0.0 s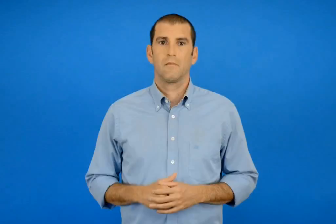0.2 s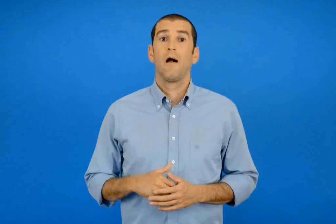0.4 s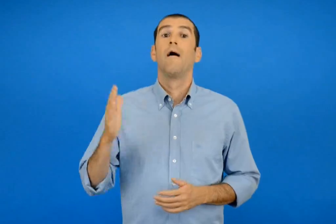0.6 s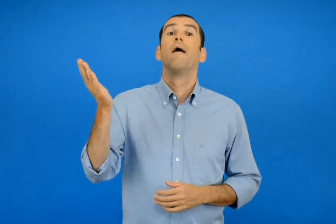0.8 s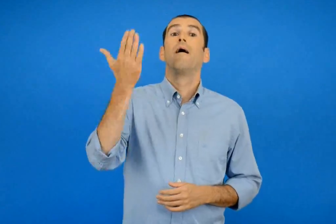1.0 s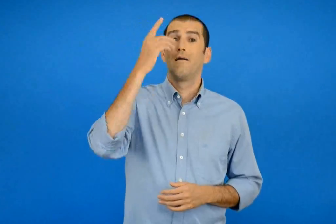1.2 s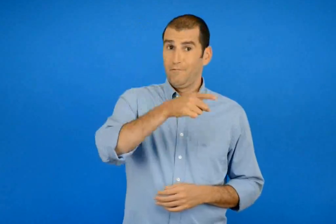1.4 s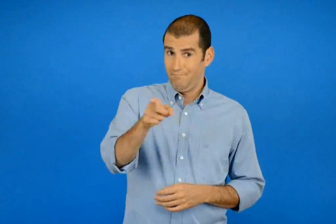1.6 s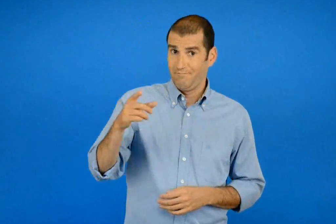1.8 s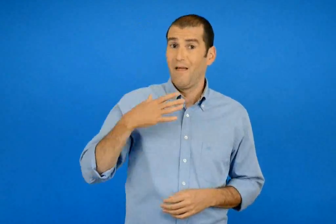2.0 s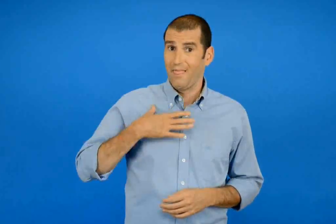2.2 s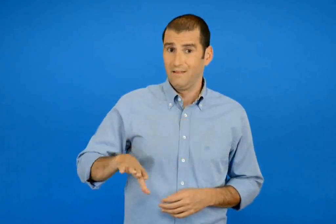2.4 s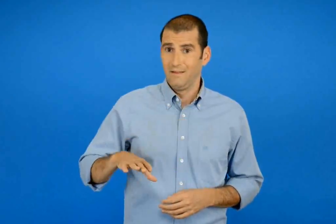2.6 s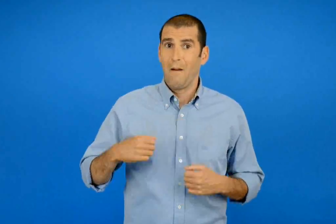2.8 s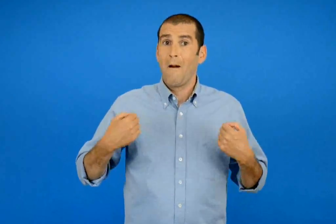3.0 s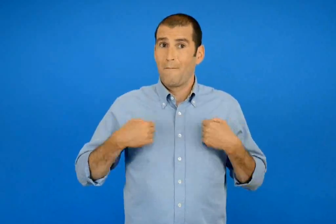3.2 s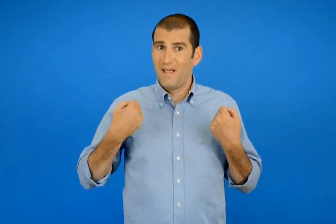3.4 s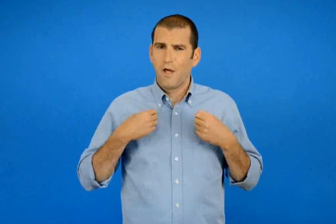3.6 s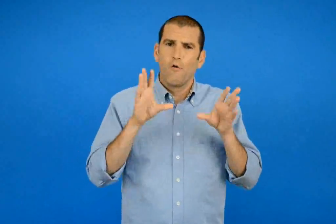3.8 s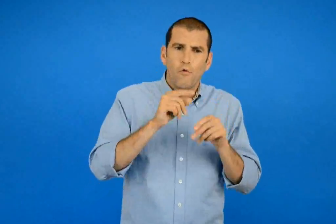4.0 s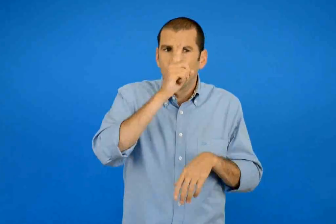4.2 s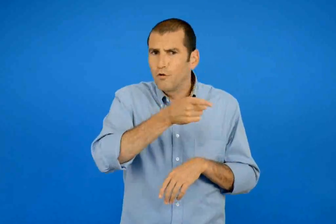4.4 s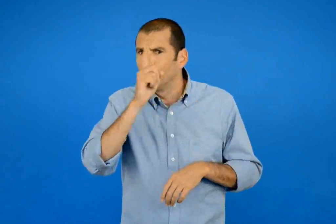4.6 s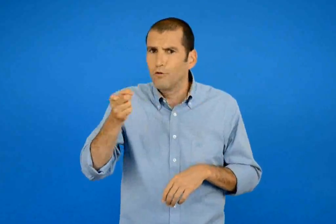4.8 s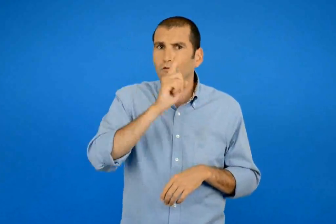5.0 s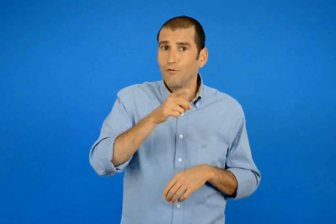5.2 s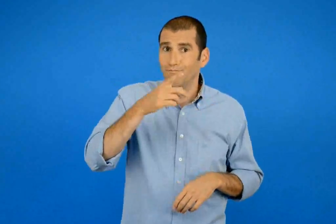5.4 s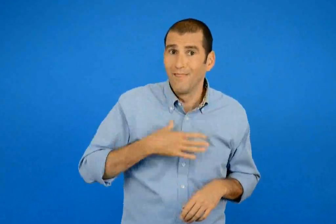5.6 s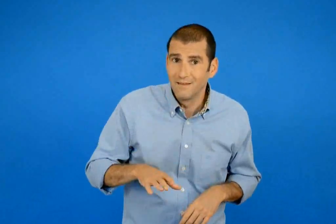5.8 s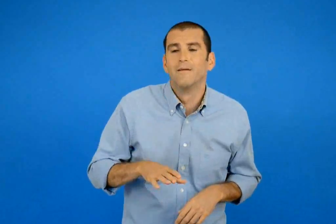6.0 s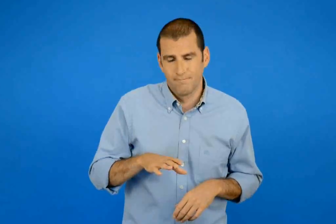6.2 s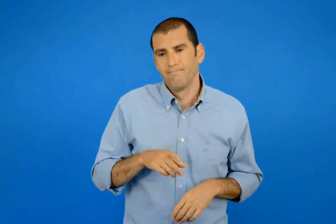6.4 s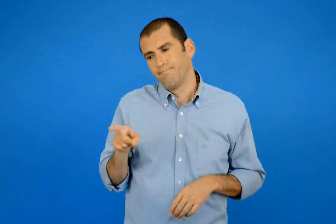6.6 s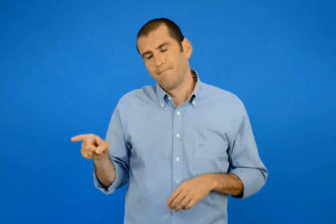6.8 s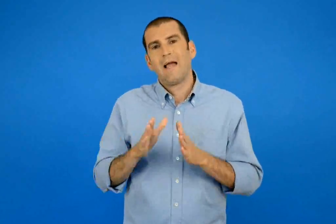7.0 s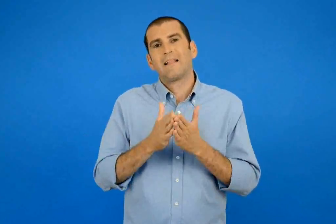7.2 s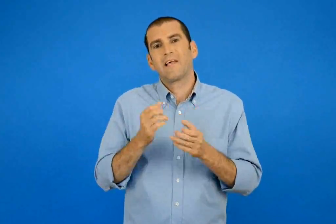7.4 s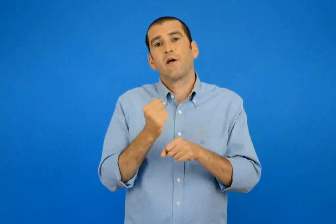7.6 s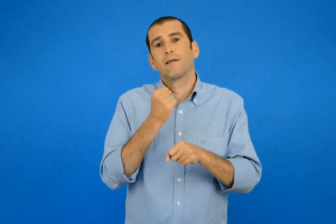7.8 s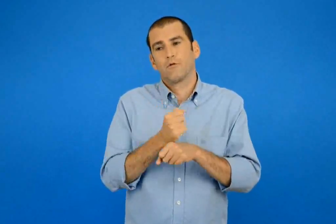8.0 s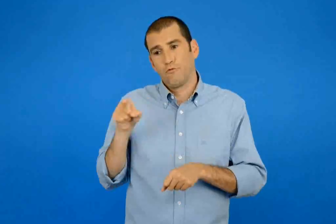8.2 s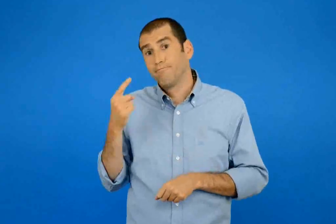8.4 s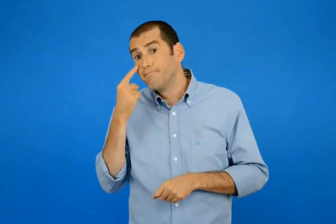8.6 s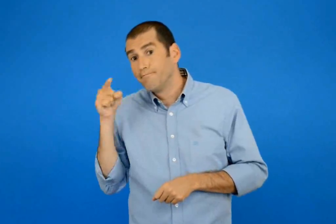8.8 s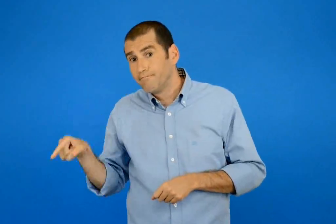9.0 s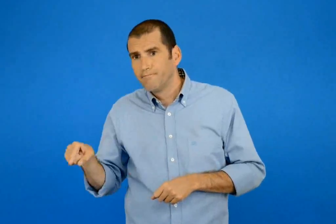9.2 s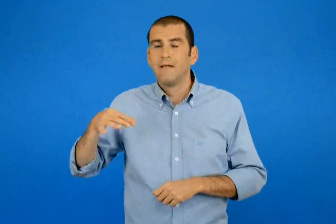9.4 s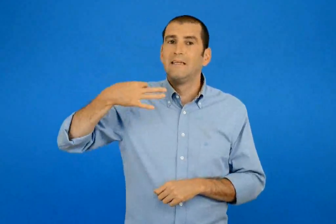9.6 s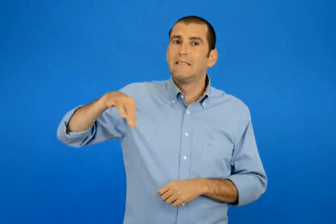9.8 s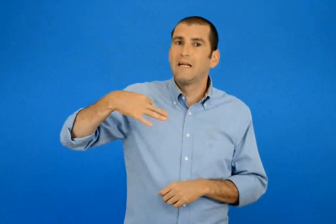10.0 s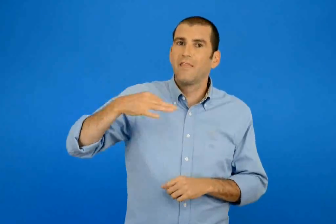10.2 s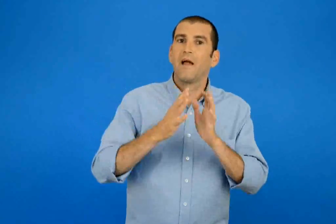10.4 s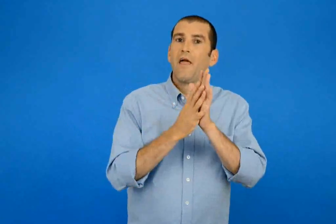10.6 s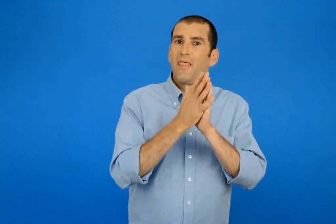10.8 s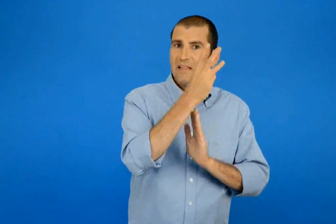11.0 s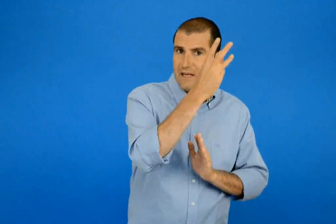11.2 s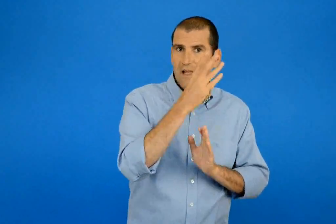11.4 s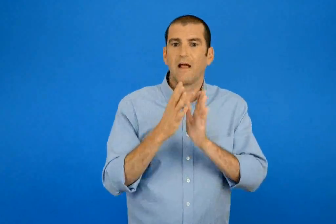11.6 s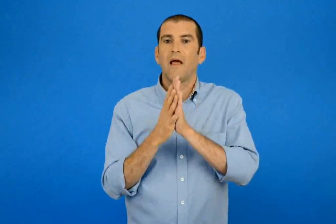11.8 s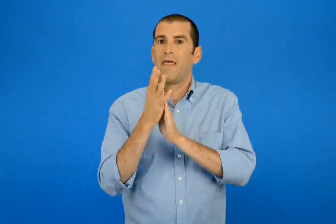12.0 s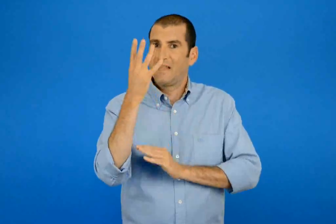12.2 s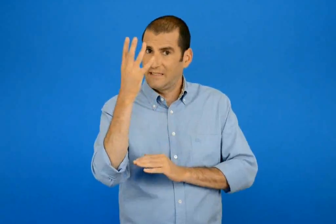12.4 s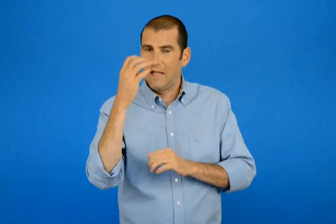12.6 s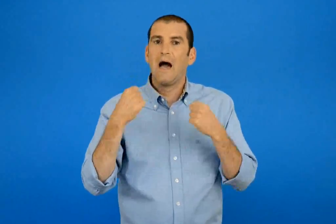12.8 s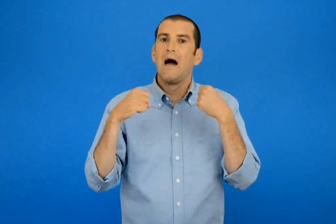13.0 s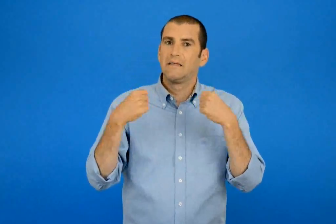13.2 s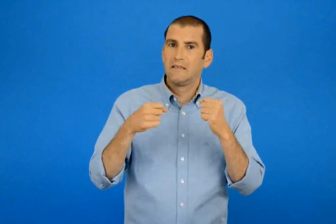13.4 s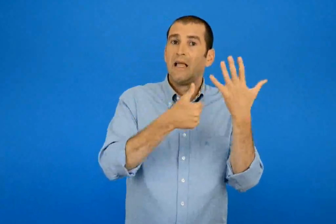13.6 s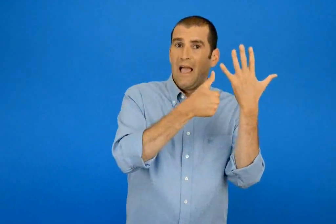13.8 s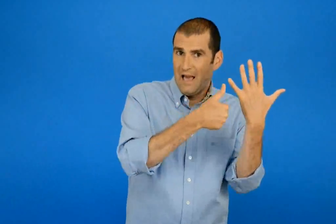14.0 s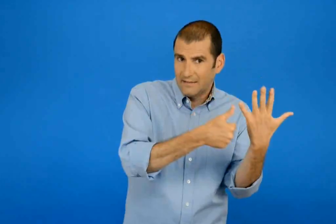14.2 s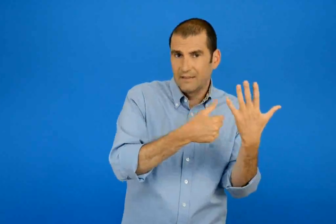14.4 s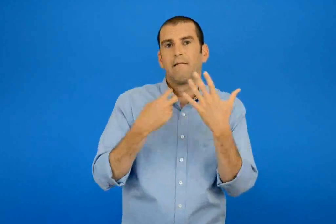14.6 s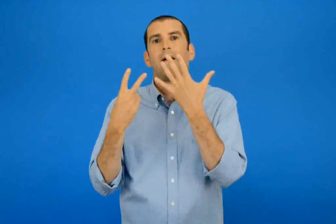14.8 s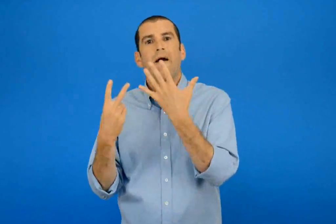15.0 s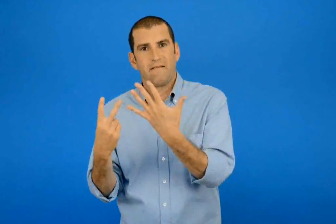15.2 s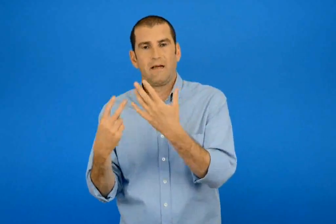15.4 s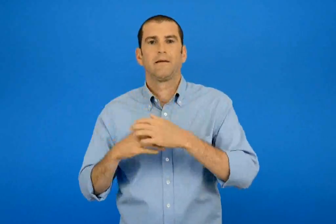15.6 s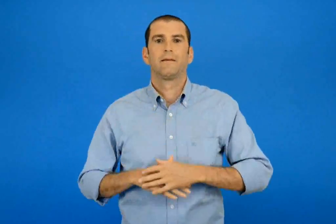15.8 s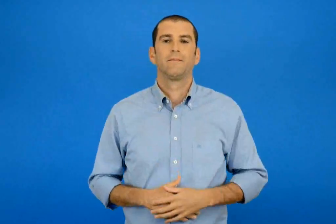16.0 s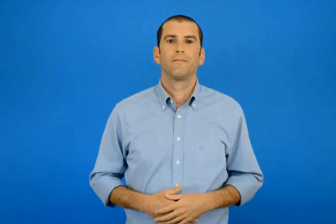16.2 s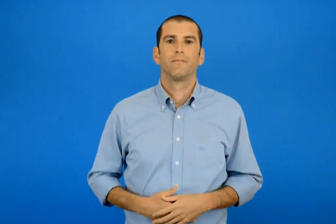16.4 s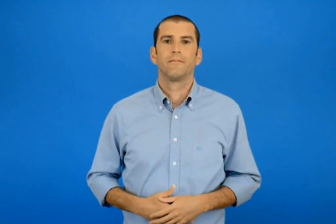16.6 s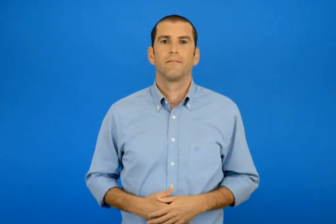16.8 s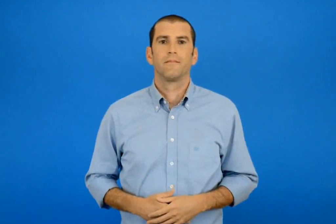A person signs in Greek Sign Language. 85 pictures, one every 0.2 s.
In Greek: αν θέλεις να δεις τα παιχνίδια με τον τόνο πήγαινε στις σελίδες 13 και 14 του τετραδίου εργασιών στις ασκήσεις 6 και 7
